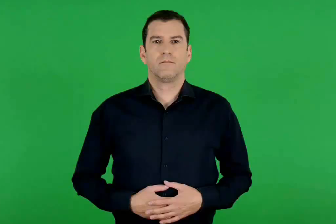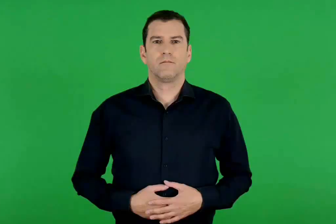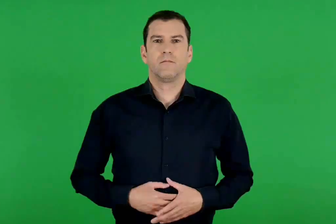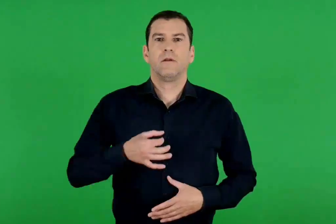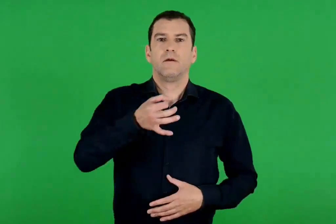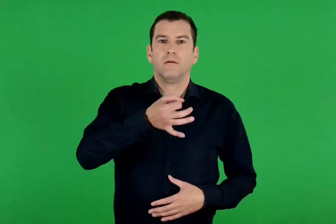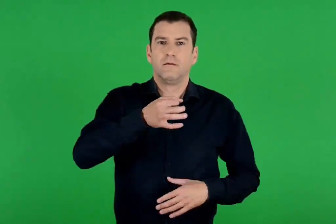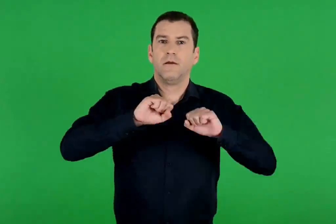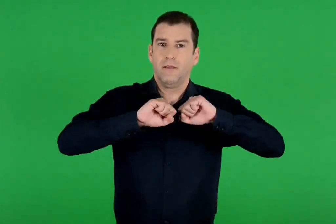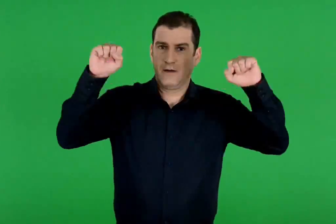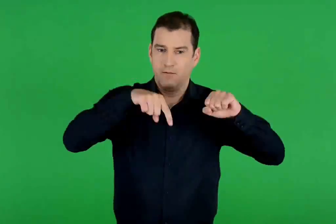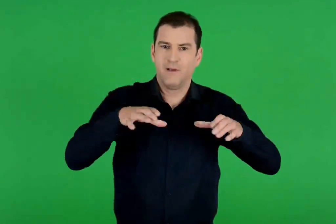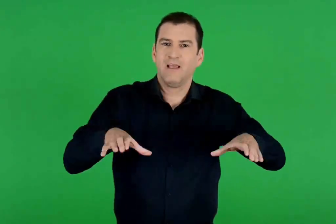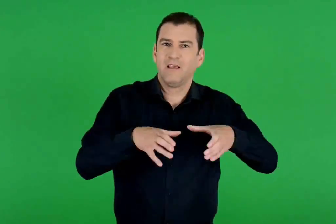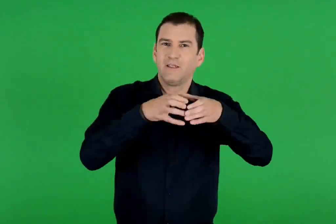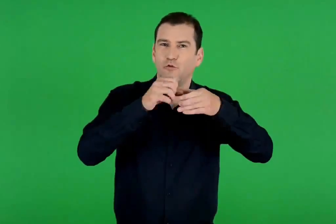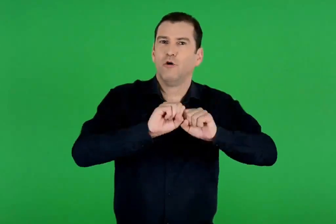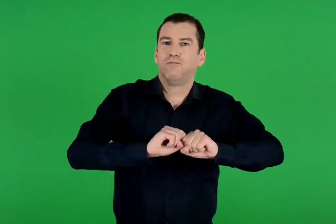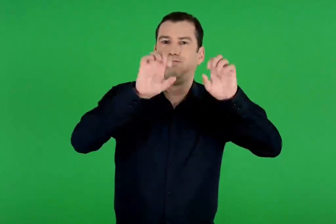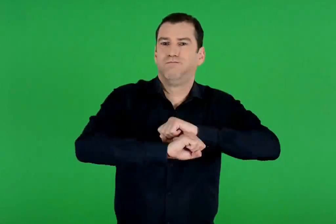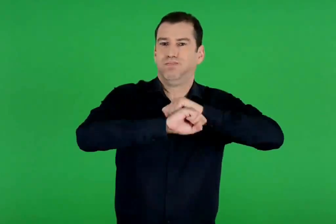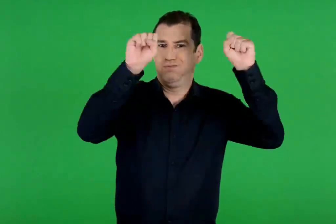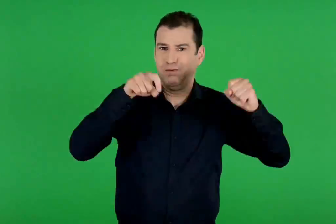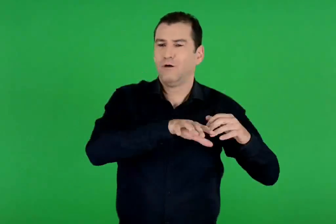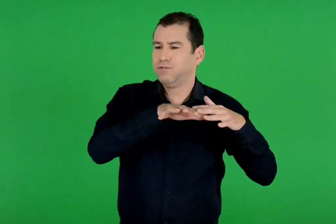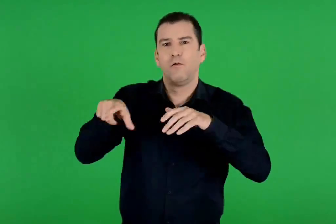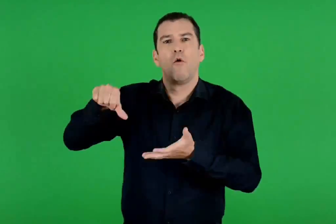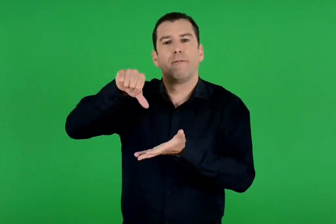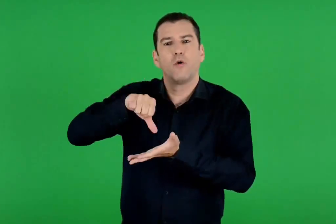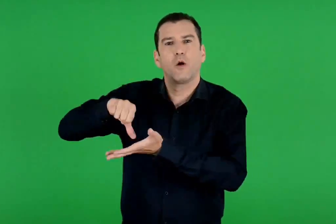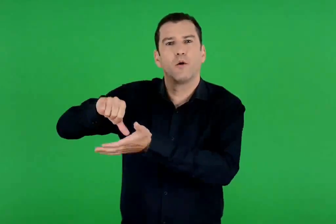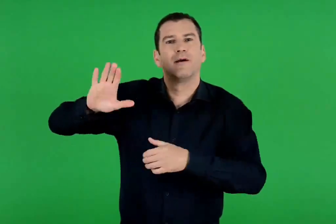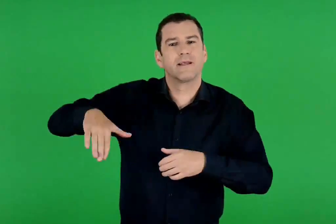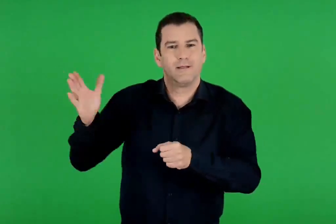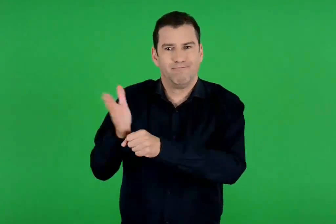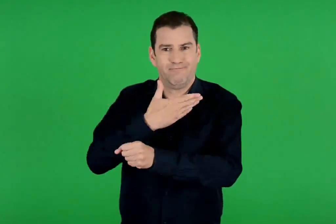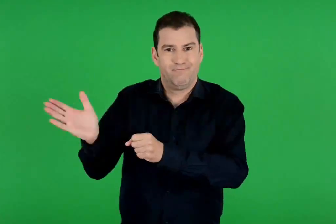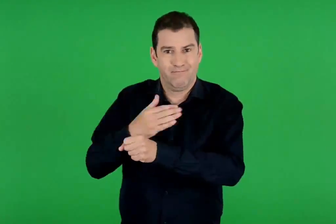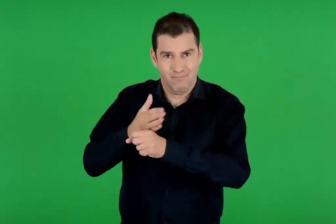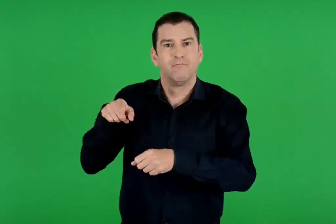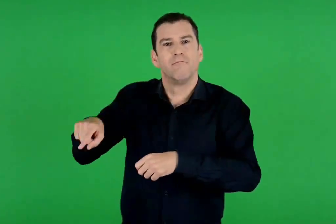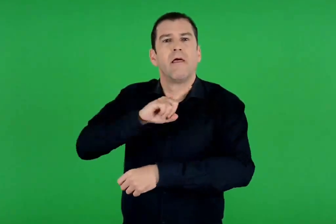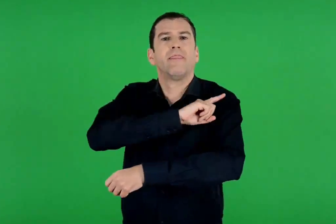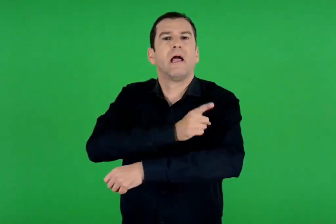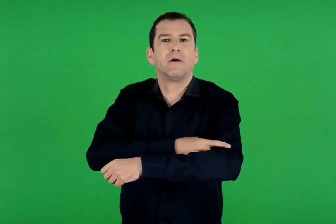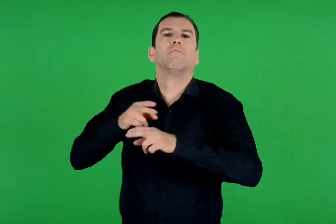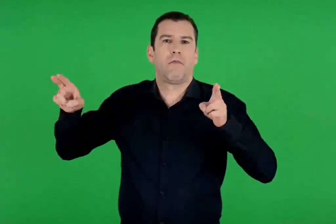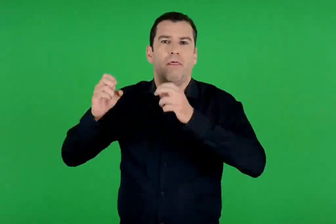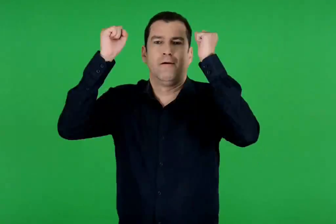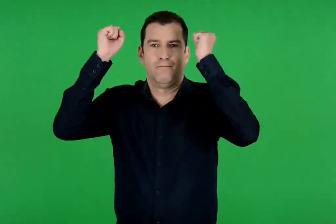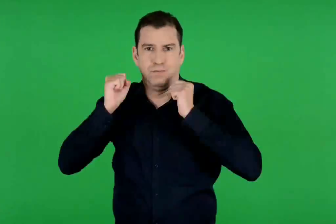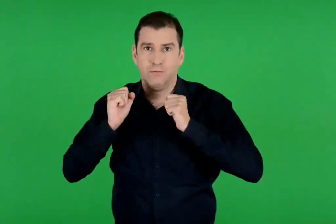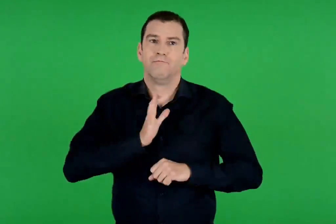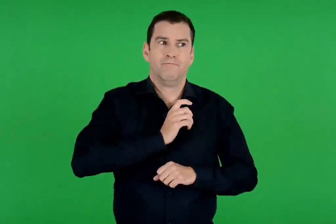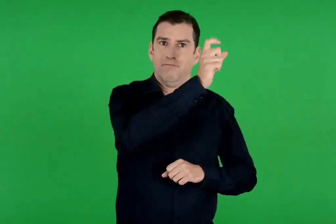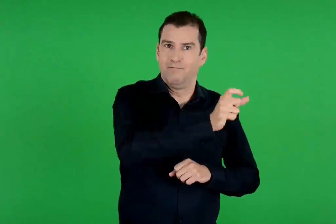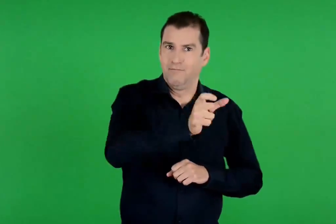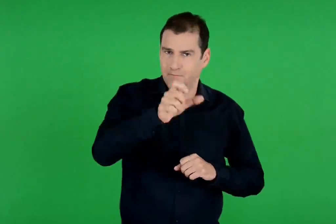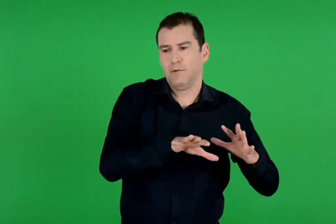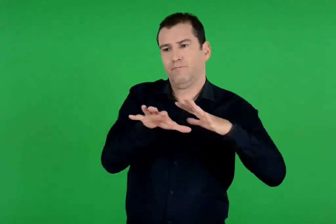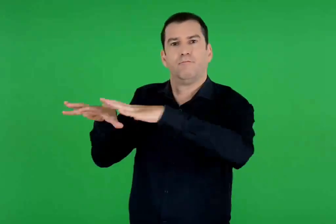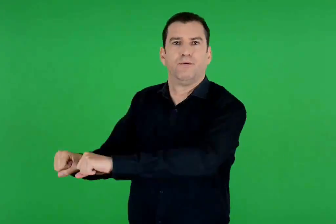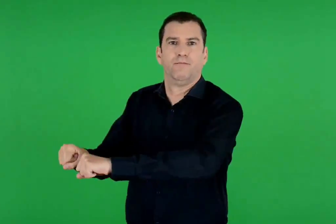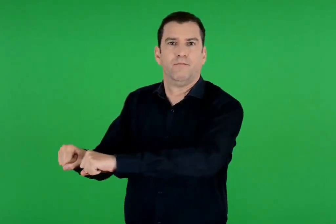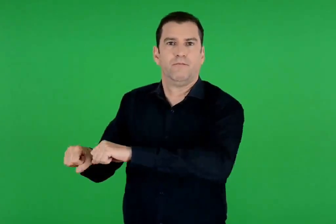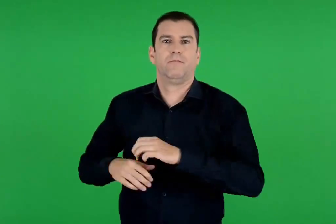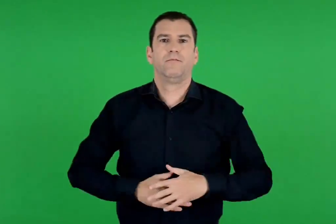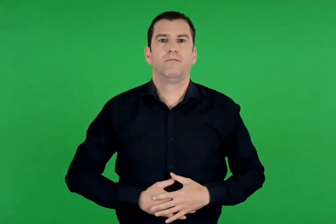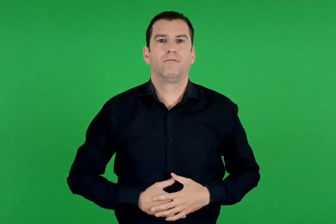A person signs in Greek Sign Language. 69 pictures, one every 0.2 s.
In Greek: κατέλαβαν και την κρήτη που , μετά από την έκρηξη του ηφαιστείου της θήρας και την καταστροφή των πόλεών της , είχε χάσει τη μεγάλη της δύναμη
